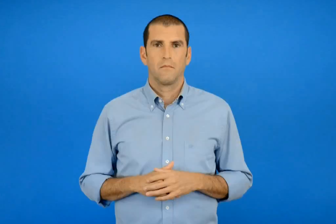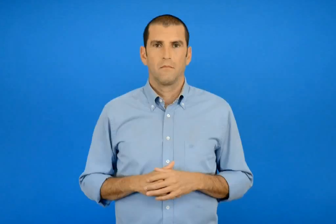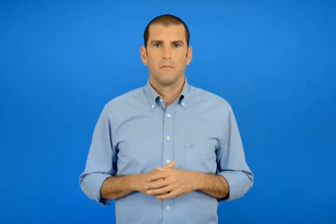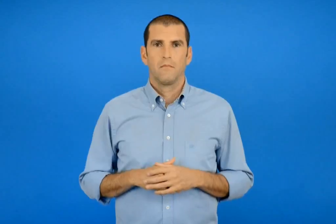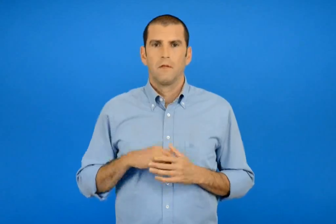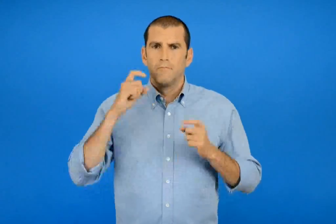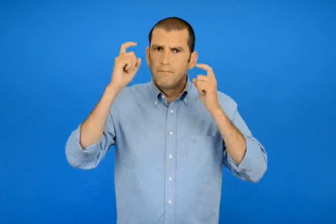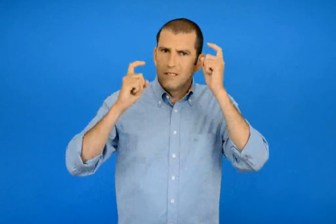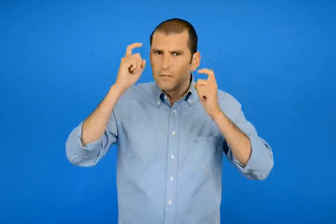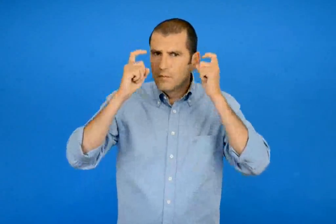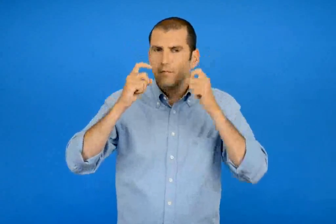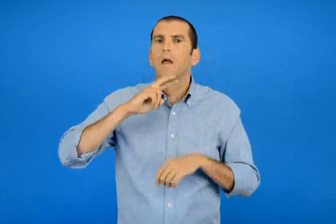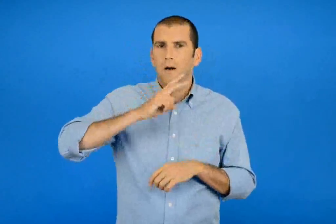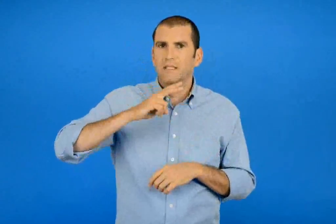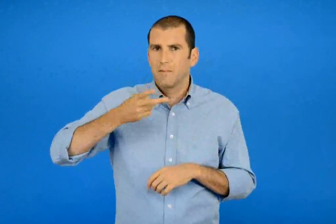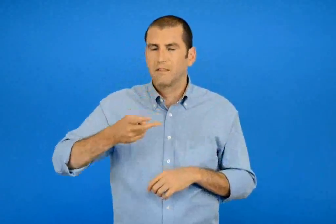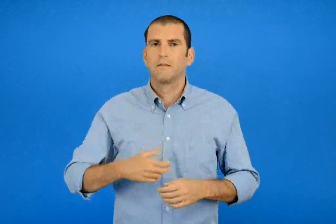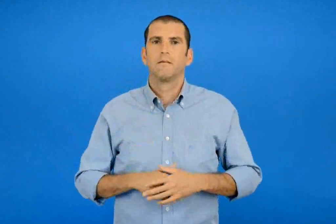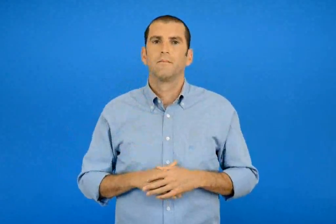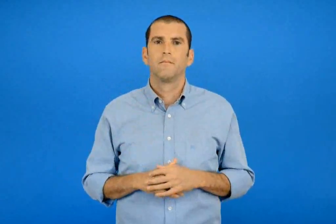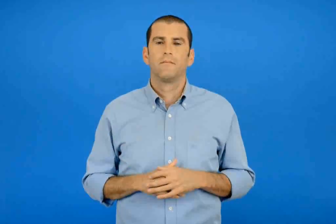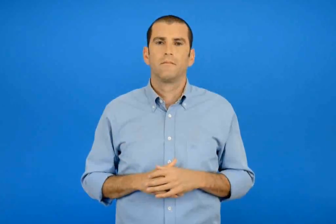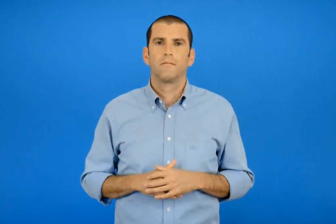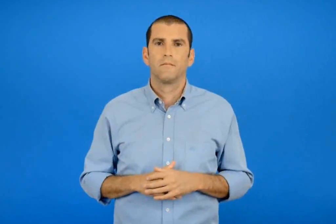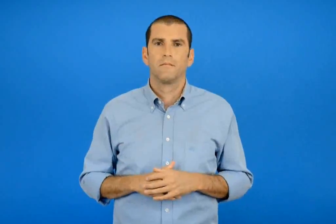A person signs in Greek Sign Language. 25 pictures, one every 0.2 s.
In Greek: σκέψου και απάντησε
